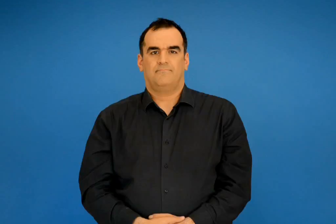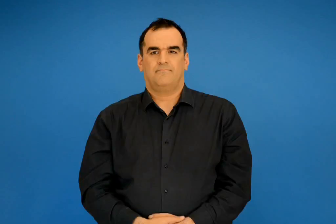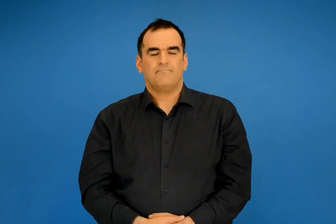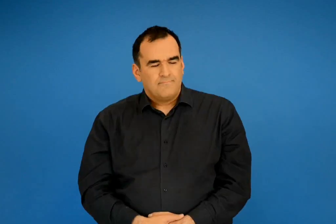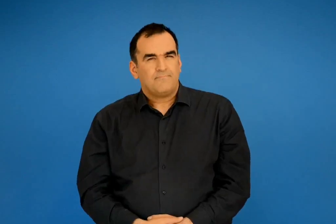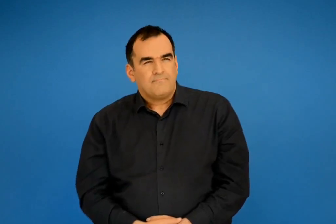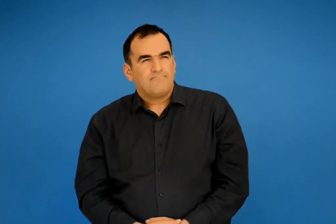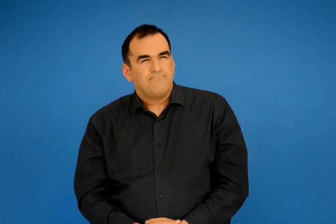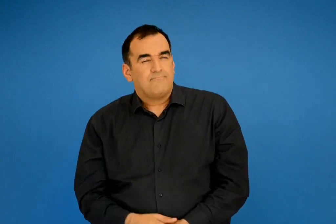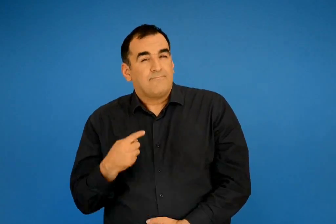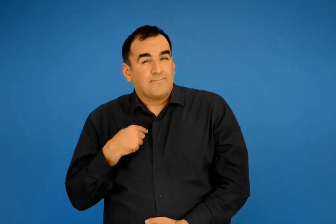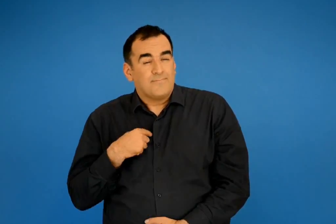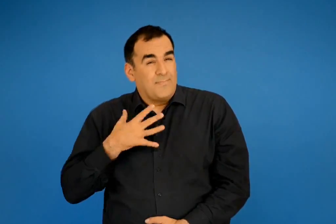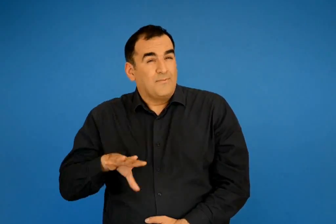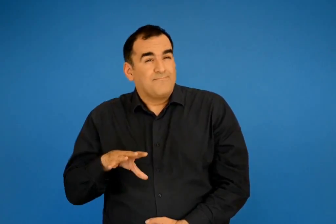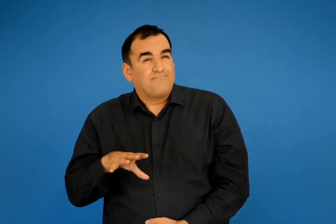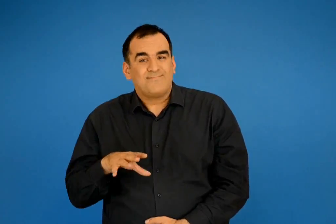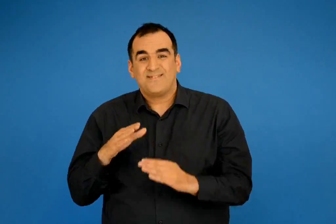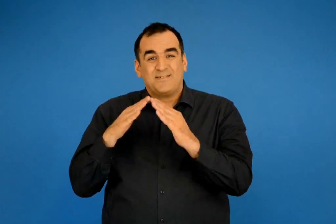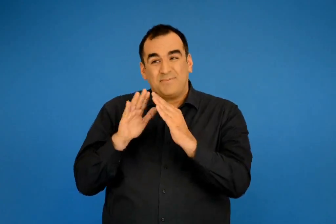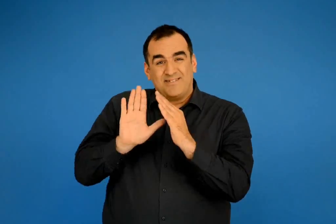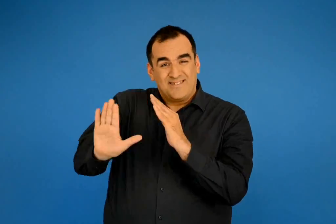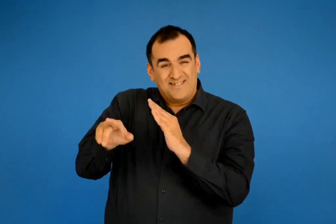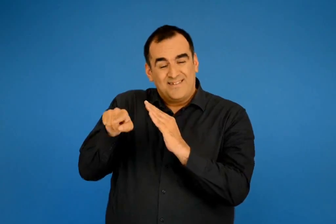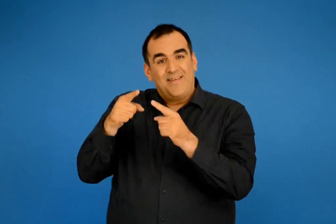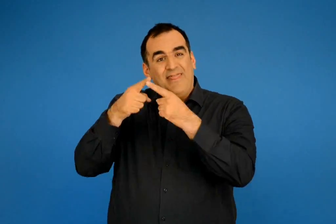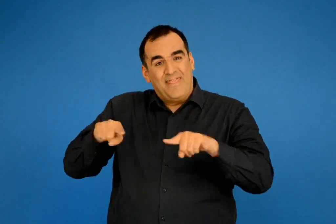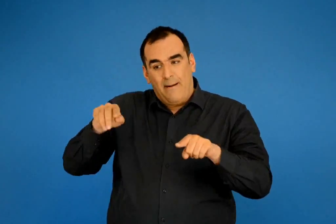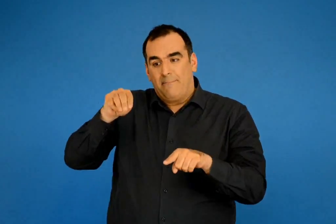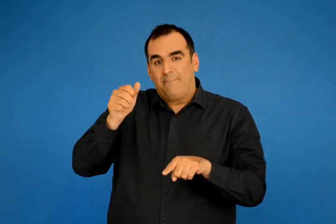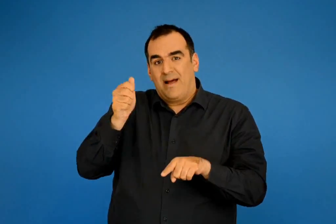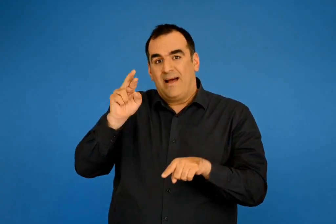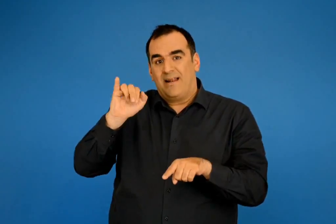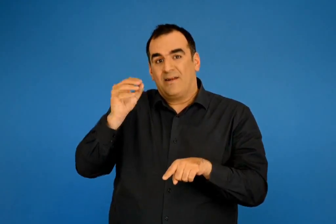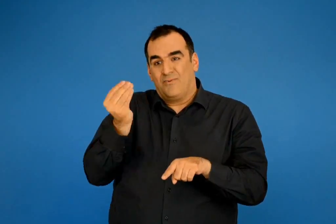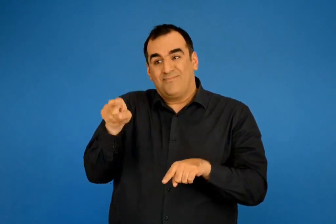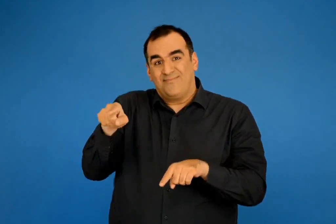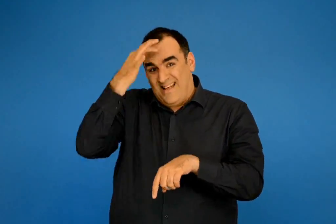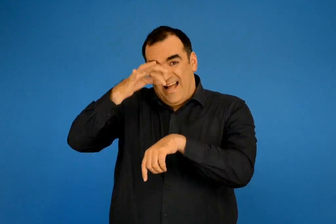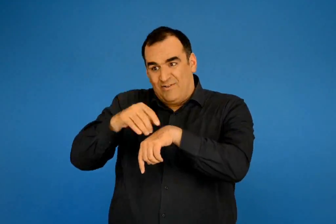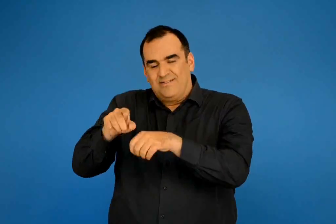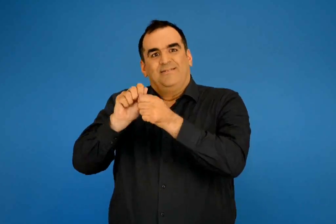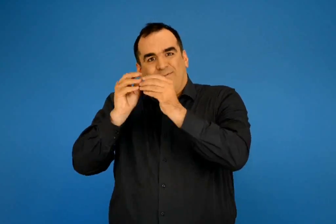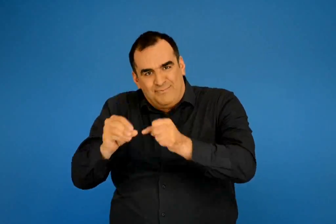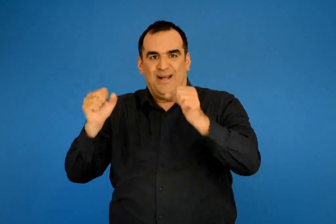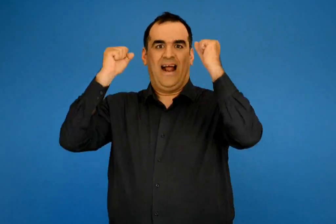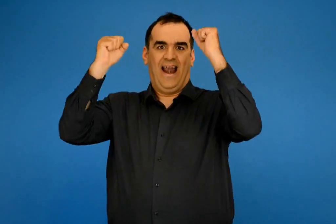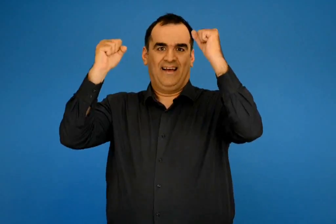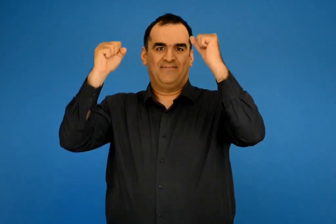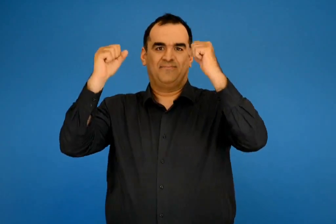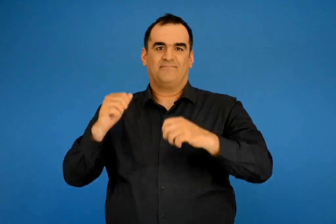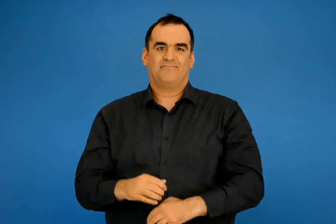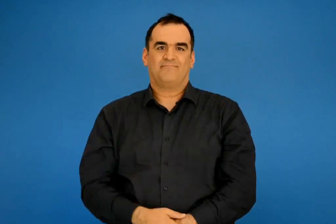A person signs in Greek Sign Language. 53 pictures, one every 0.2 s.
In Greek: τότε αυτό που θέλω πιο πολύ είναι να γινει καλά η θεία μαριώ η γειτόνισσα μας
